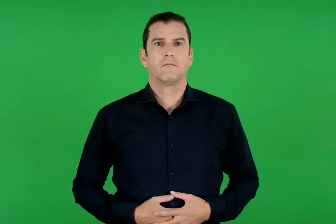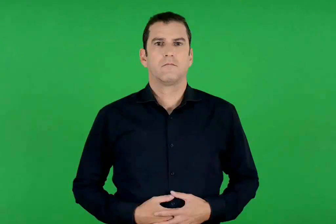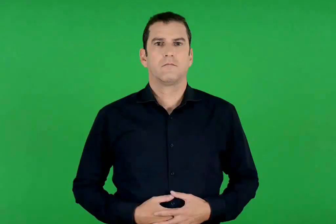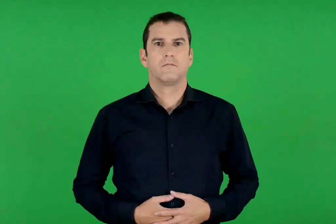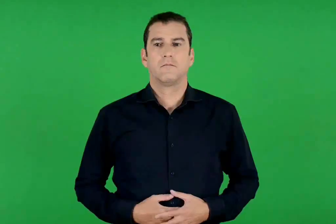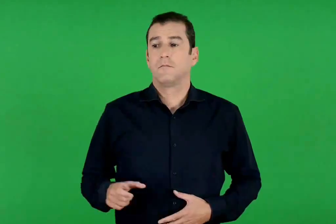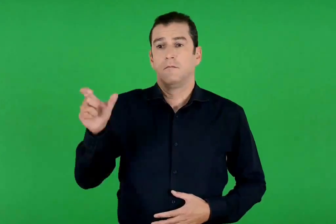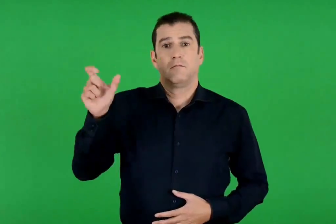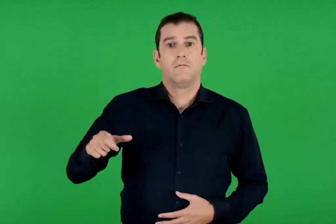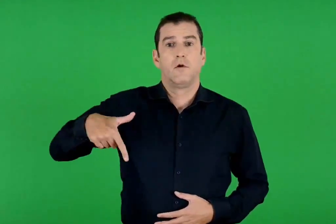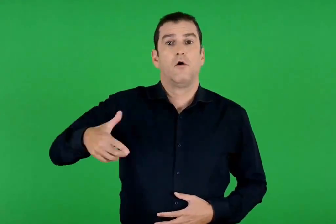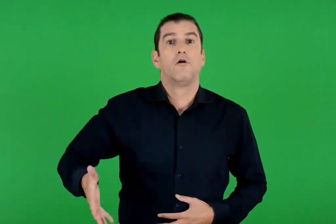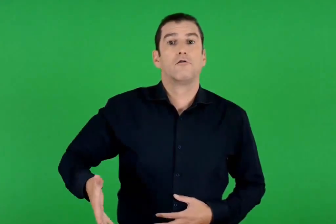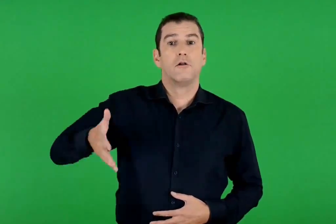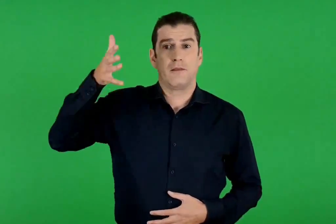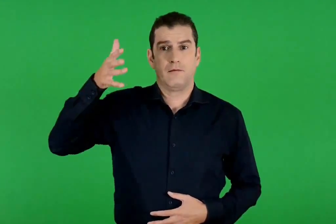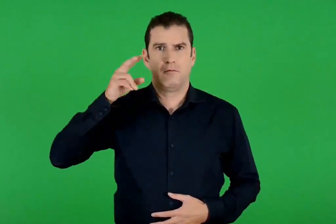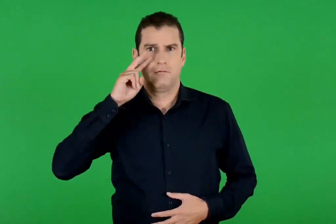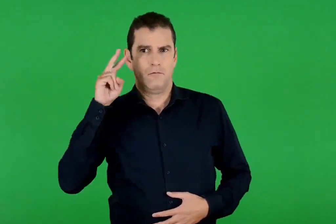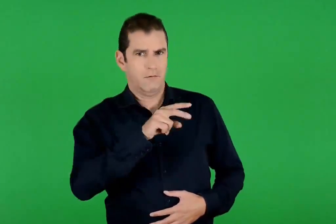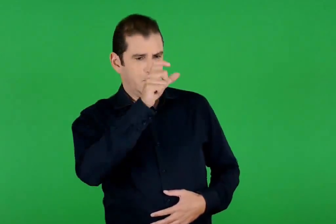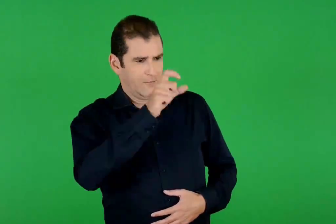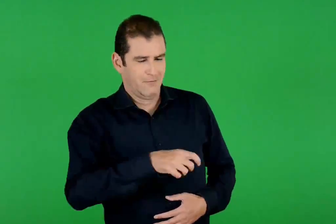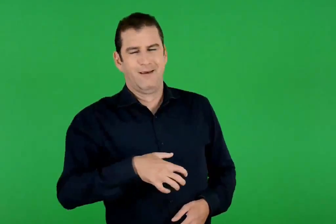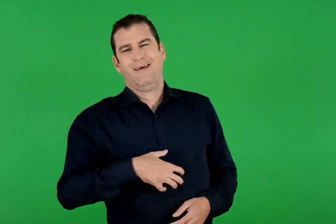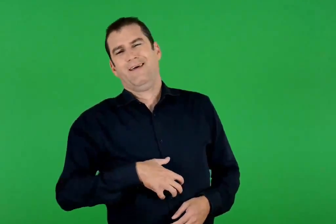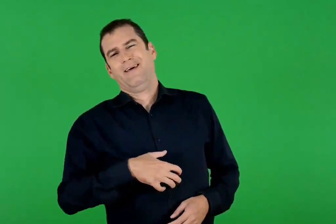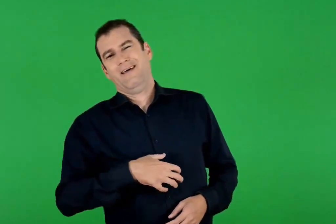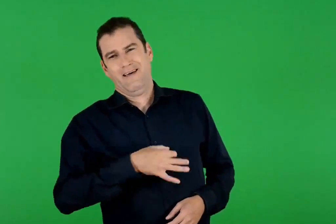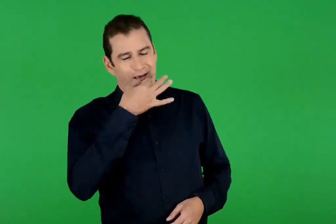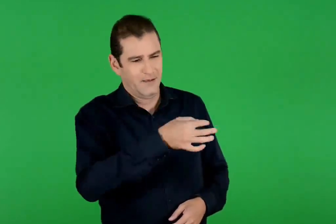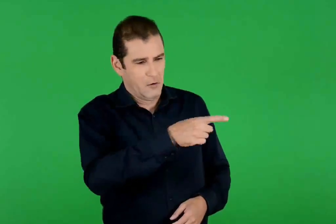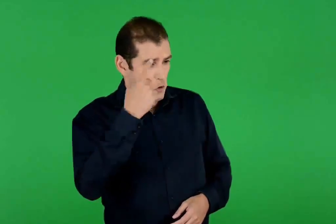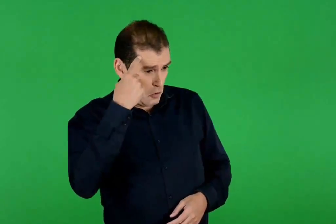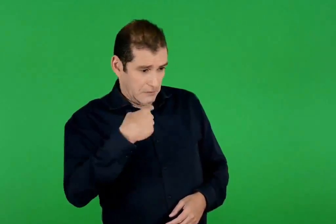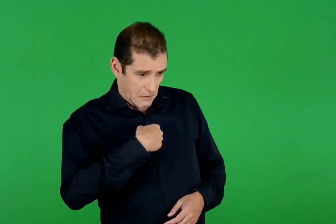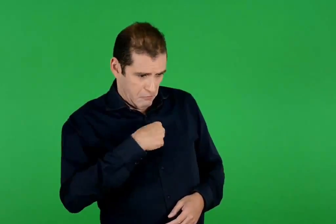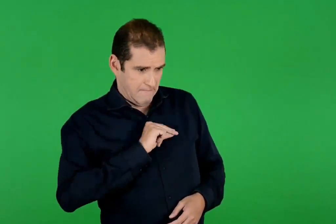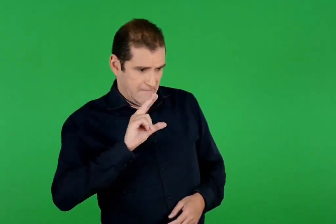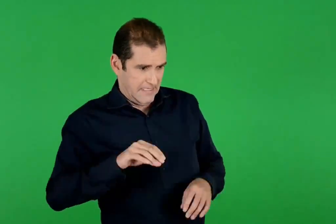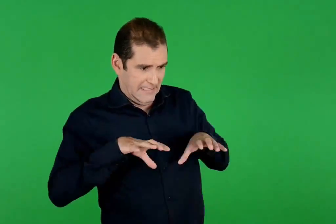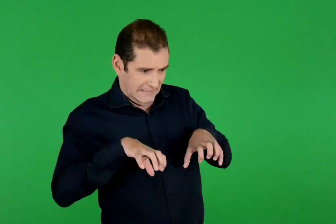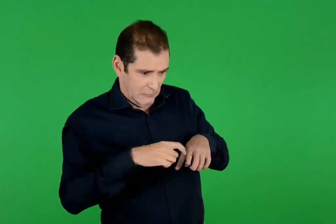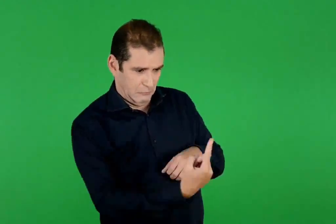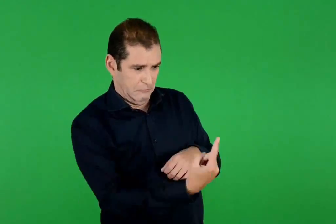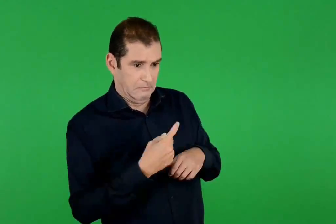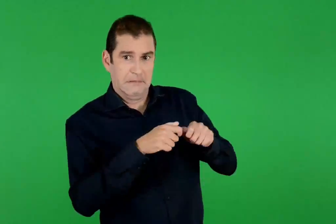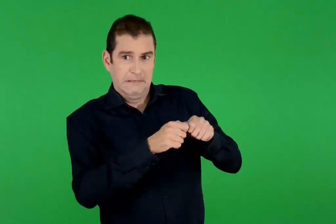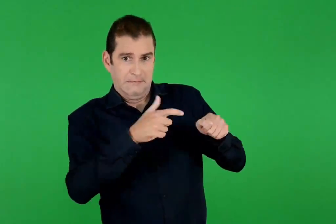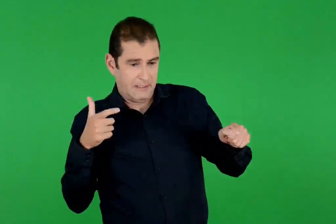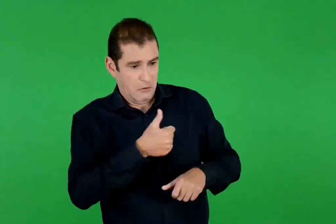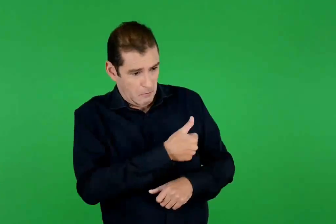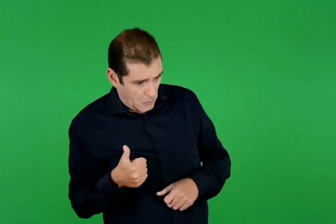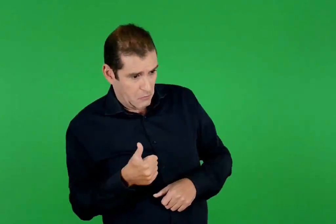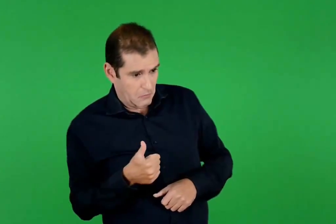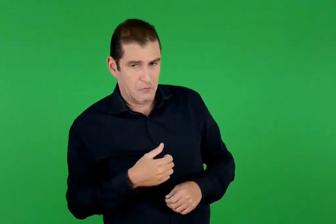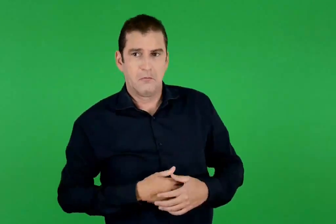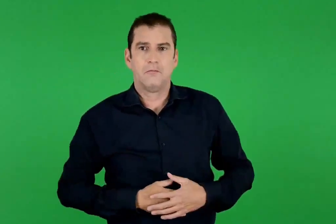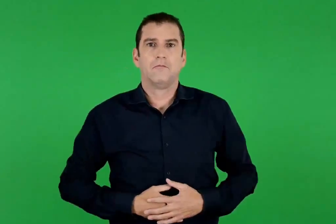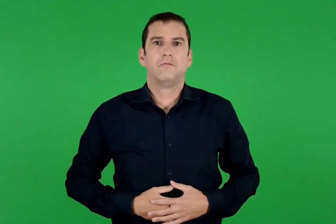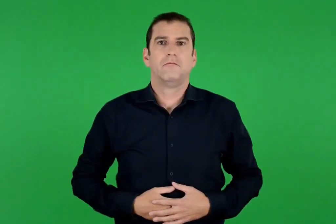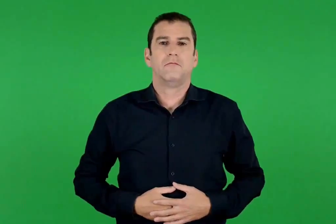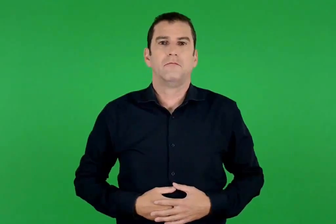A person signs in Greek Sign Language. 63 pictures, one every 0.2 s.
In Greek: ο γολιάθ όταν τον είδε , γέλασε και είπε για σκύλο με πέρασες και βγήκες μπροστά μου με τη σφεντόνα ;
